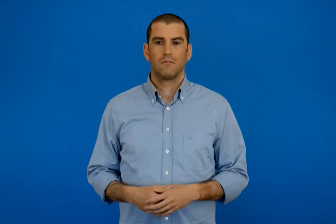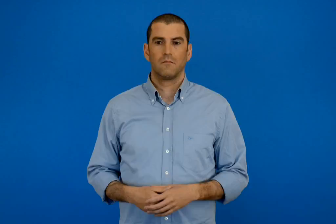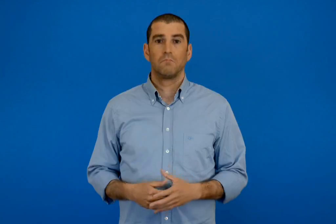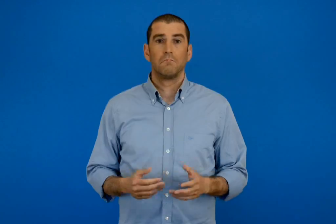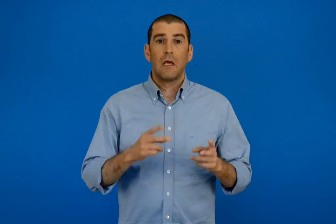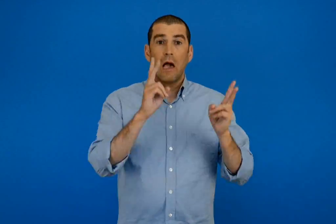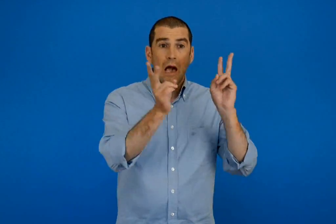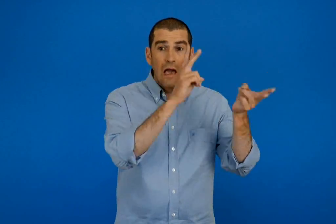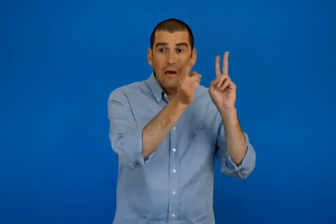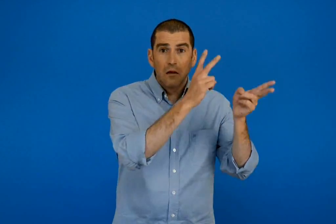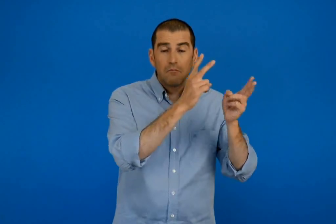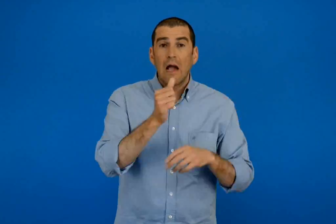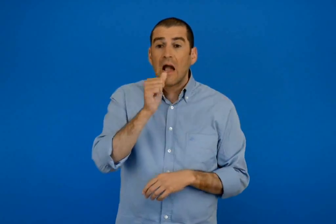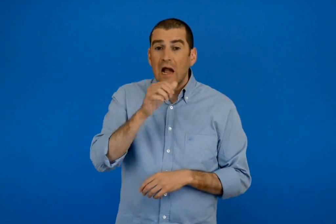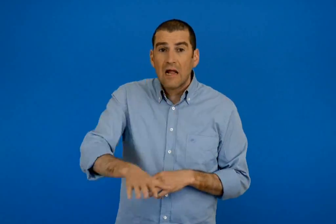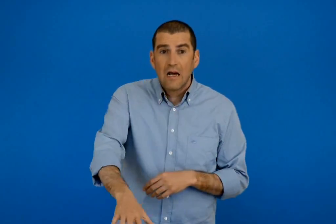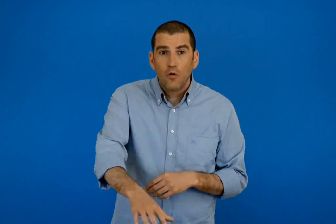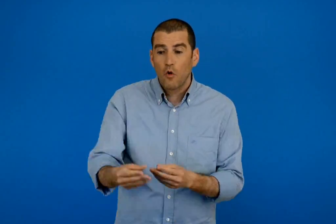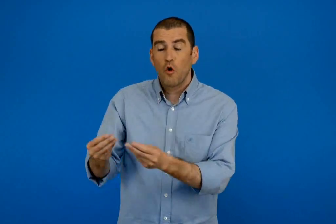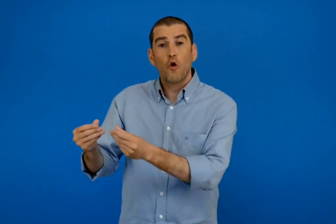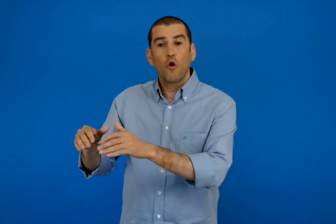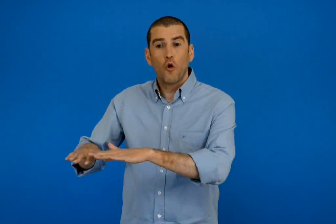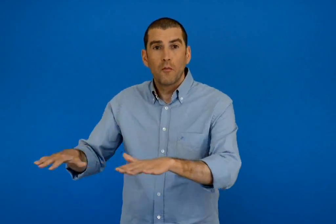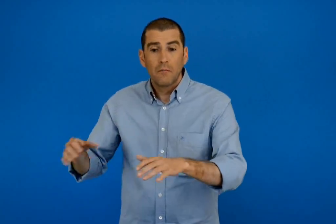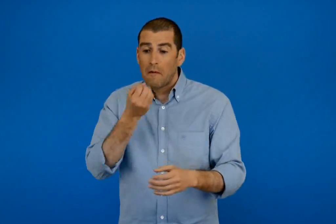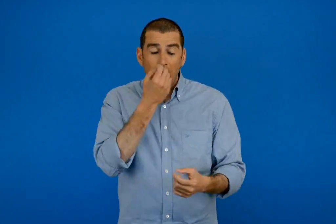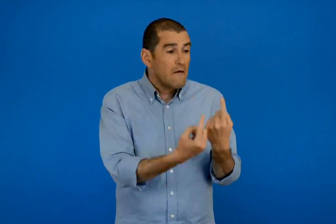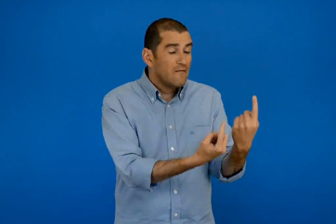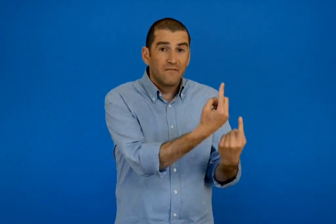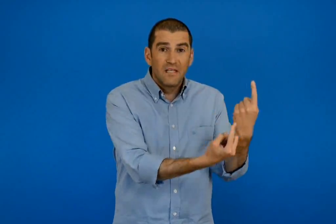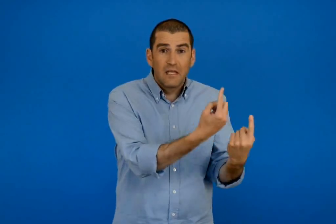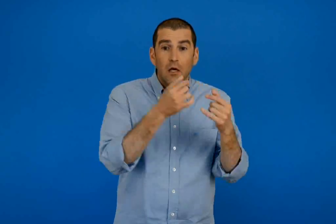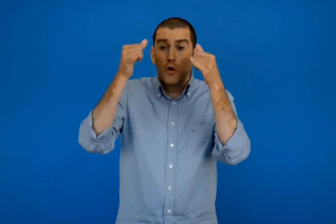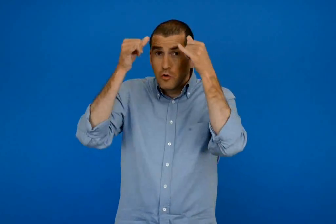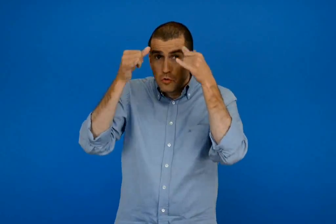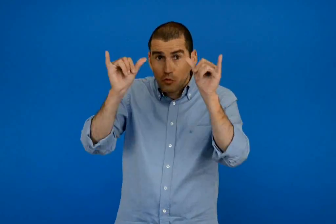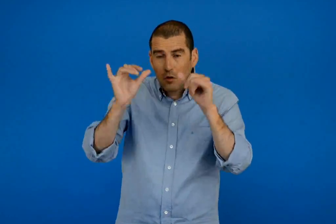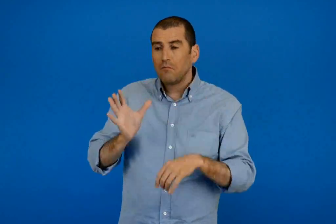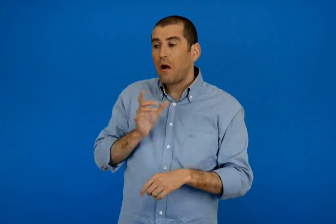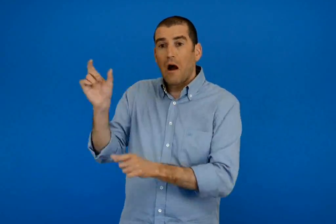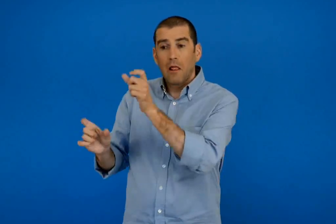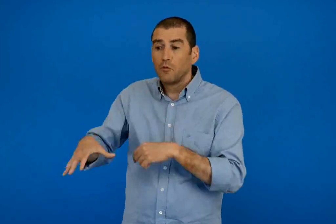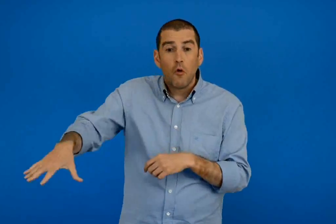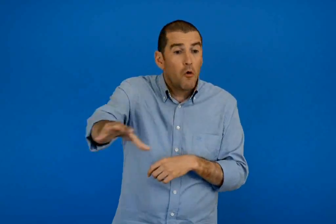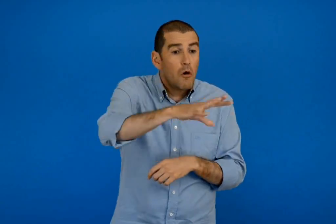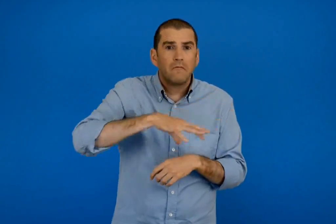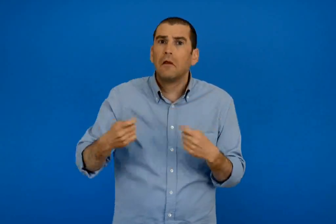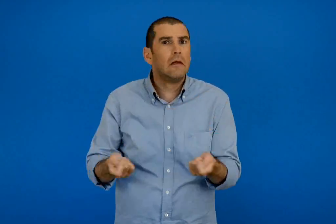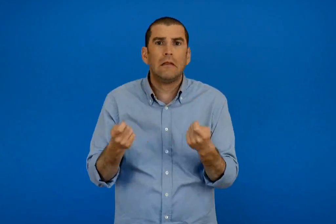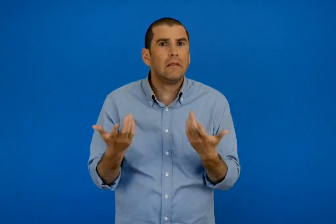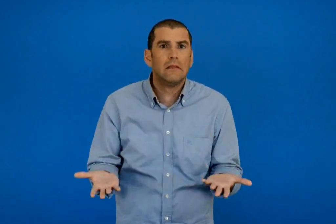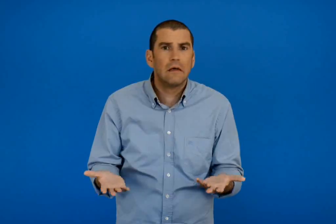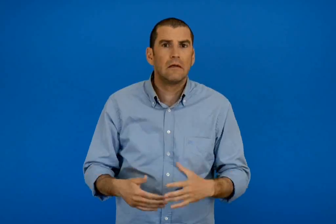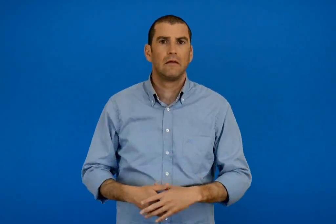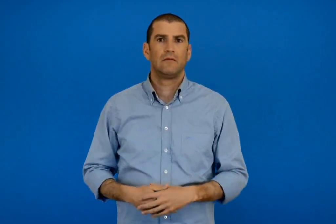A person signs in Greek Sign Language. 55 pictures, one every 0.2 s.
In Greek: τι να έγινε στον αέρα στο νερό στο χώμα στα φυτά στα ζώα και στους ανθρώπους ;
